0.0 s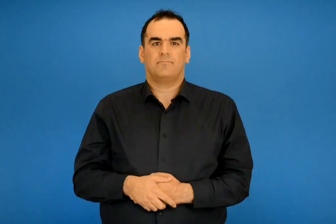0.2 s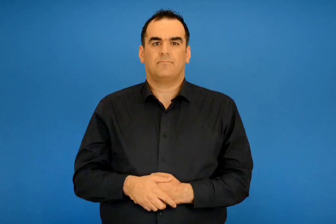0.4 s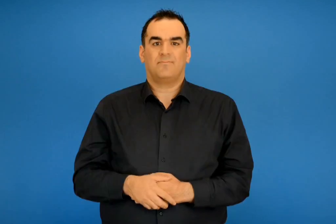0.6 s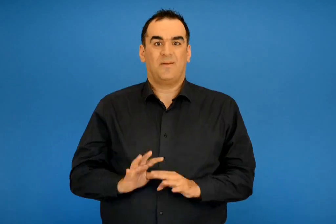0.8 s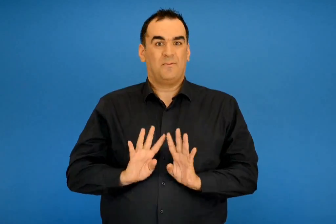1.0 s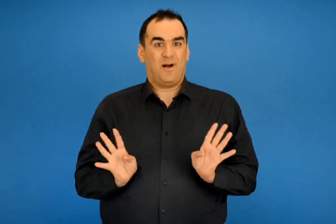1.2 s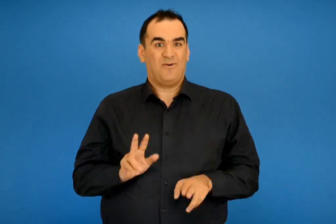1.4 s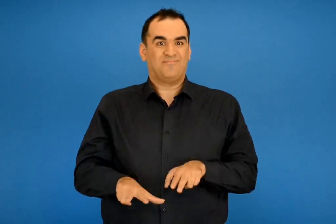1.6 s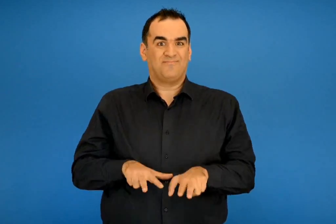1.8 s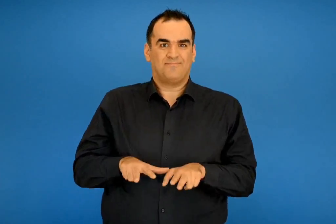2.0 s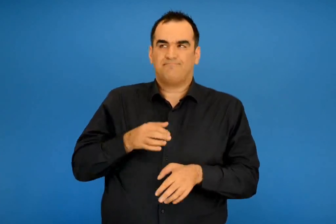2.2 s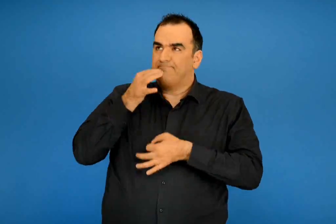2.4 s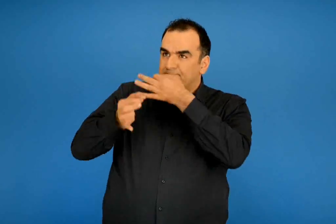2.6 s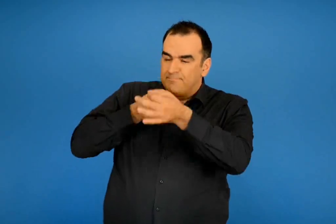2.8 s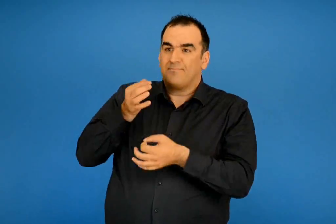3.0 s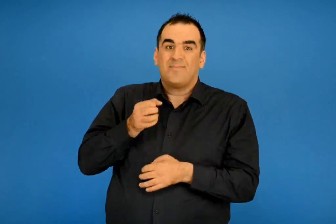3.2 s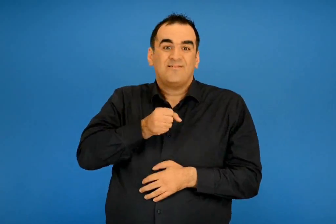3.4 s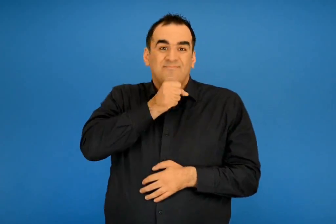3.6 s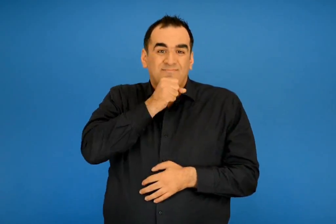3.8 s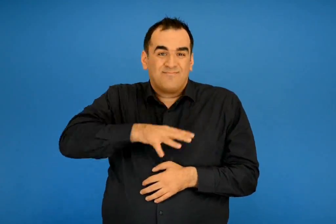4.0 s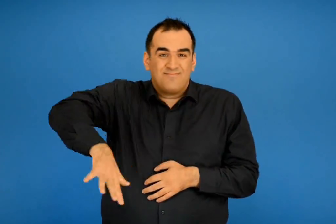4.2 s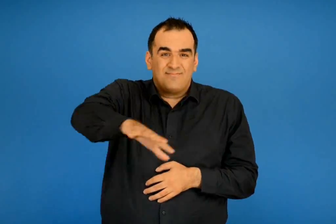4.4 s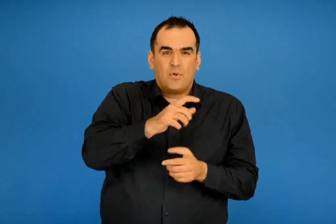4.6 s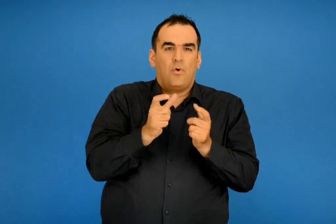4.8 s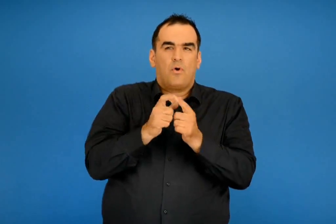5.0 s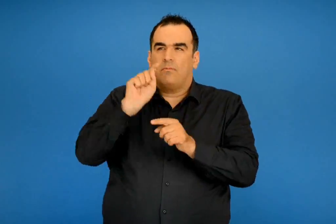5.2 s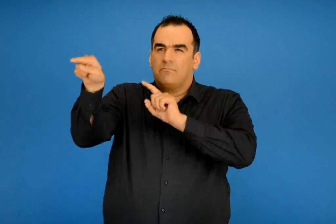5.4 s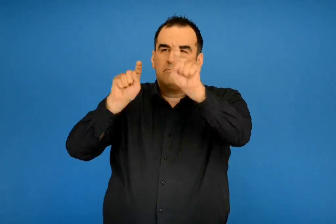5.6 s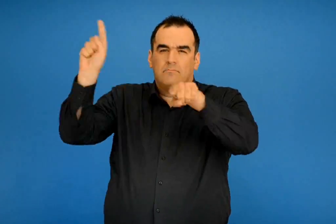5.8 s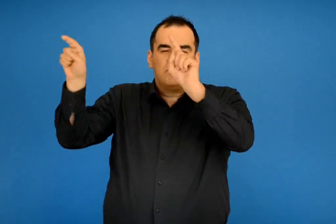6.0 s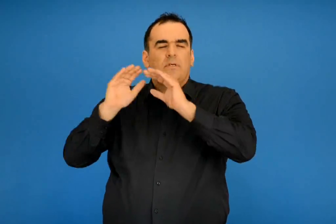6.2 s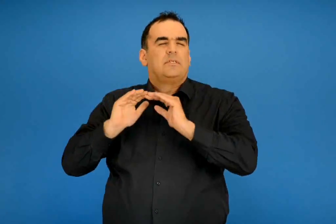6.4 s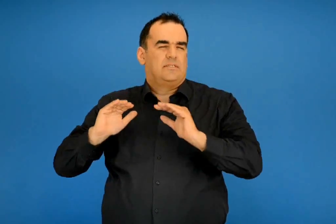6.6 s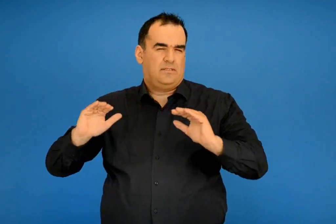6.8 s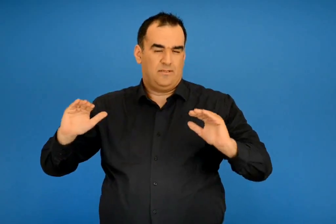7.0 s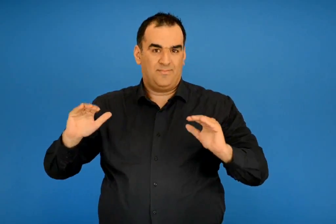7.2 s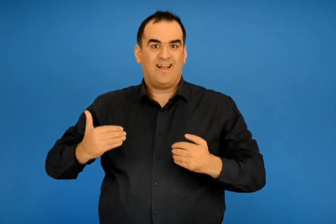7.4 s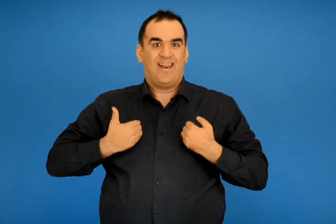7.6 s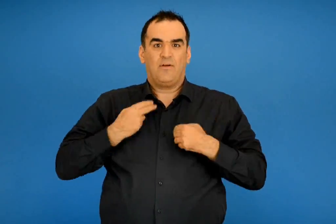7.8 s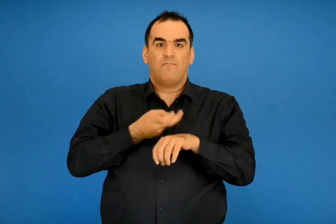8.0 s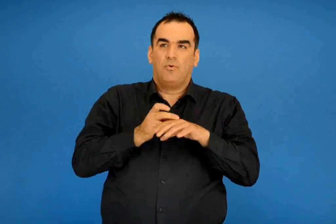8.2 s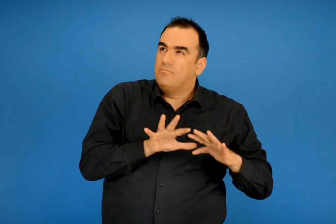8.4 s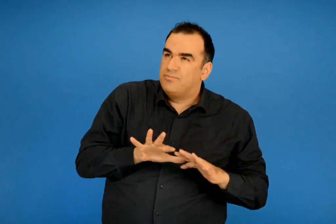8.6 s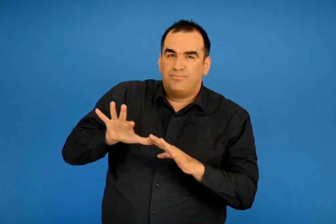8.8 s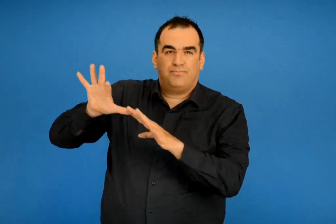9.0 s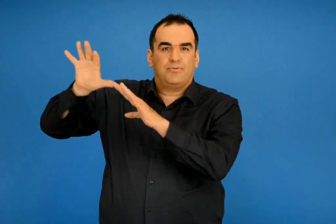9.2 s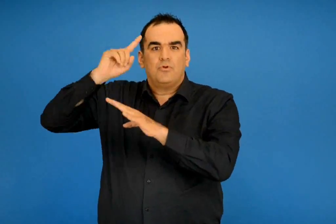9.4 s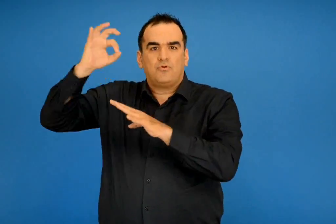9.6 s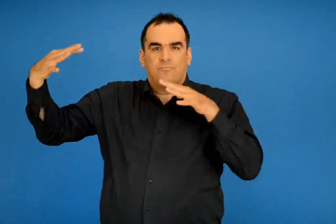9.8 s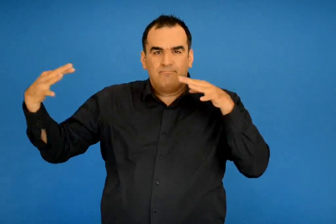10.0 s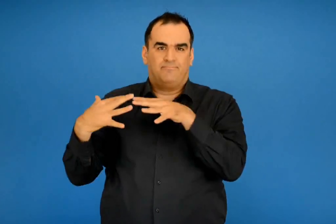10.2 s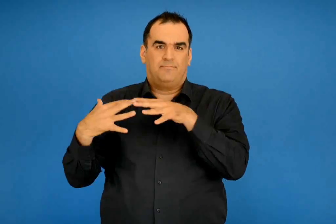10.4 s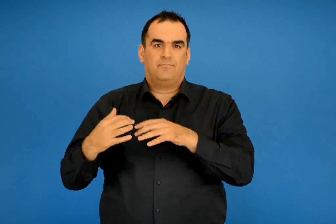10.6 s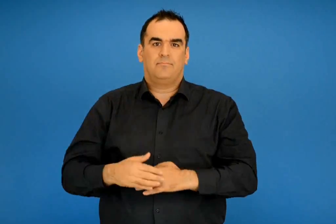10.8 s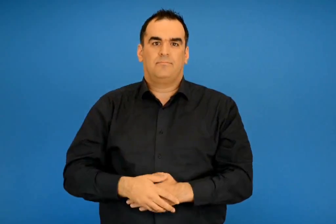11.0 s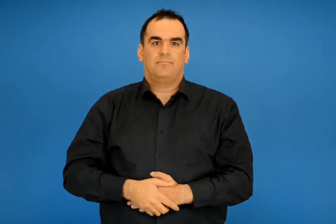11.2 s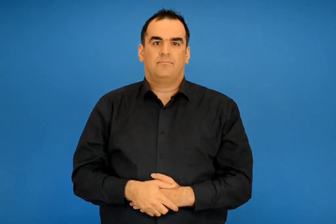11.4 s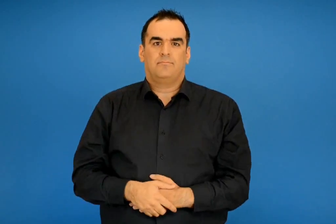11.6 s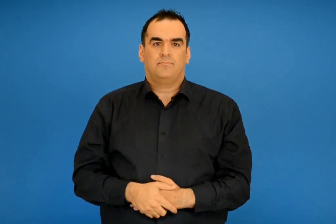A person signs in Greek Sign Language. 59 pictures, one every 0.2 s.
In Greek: οι ανήμποροι πήγανε σε άλλα χωριά πιο ήσυχα οι νέοι βγήκαν στο βουνό είπε το παγόνι
